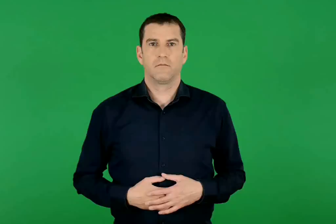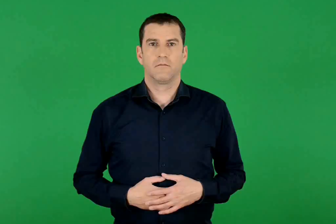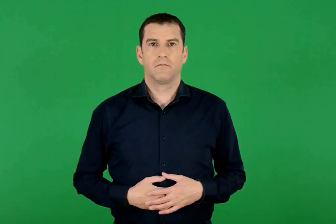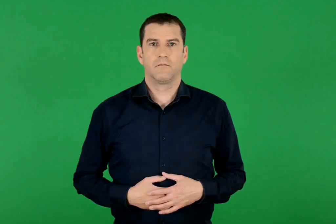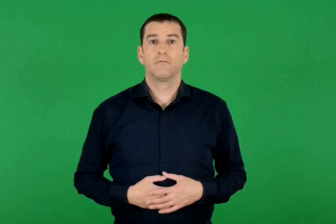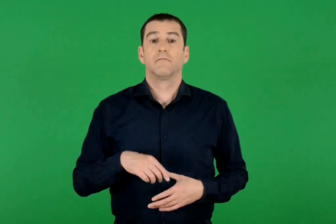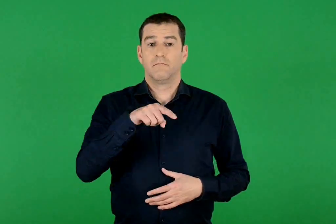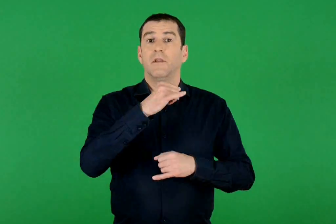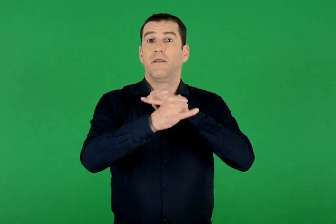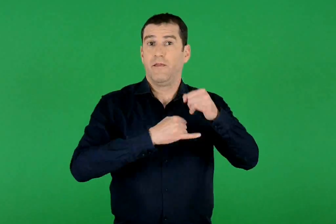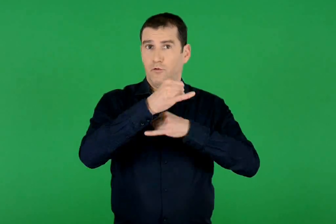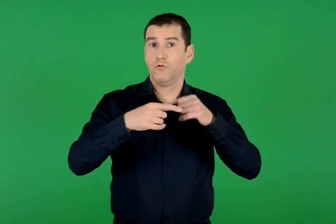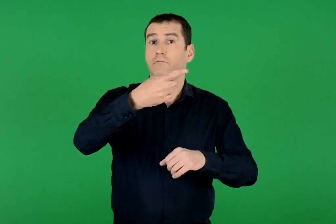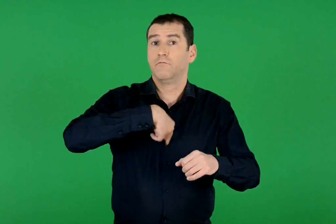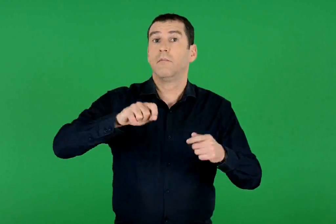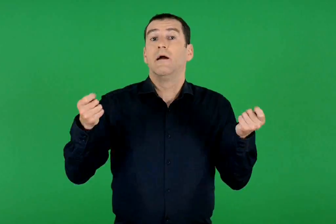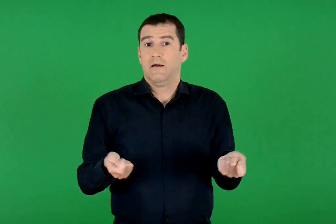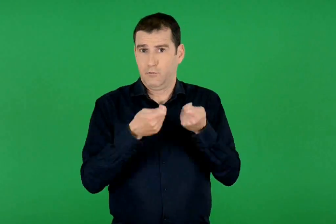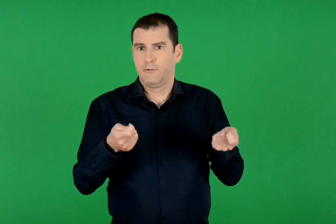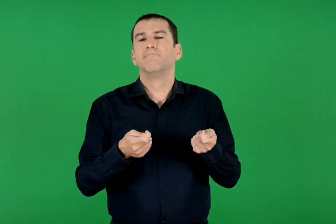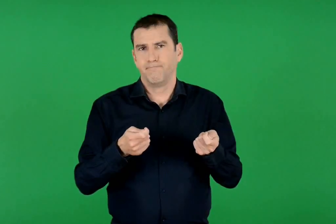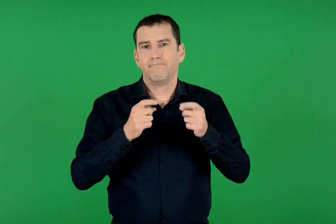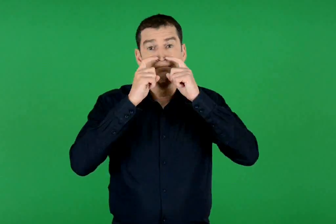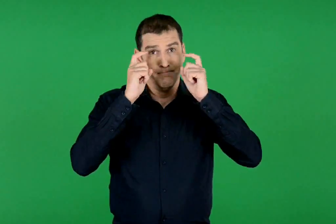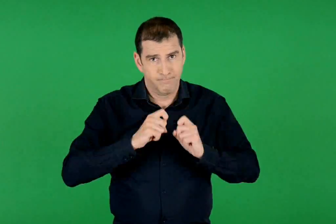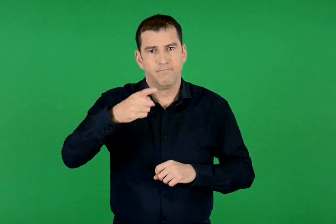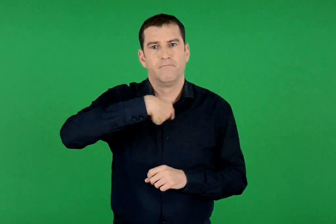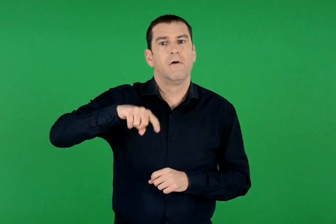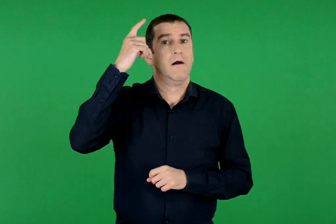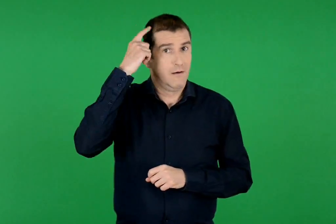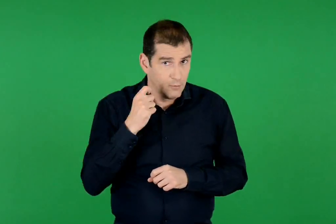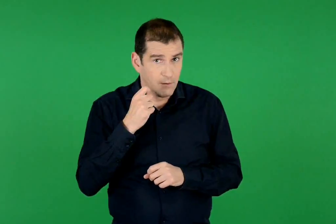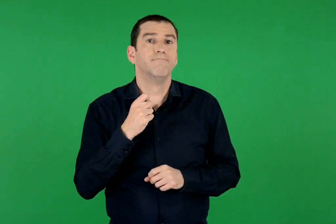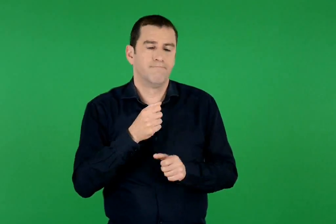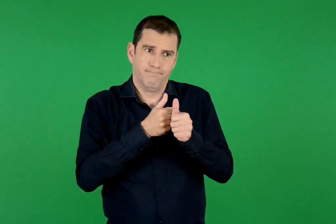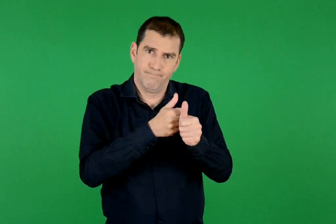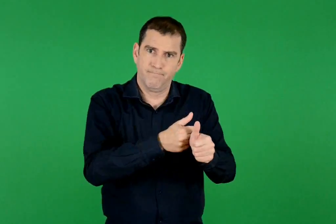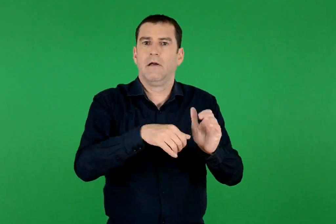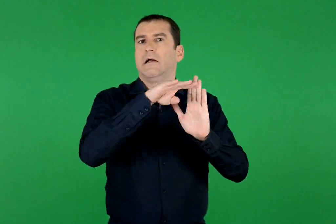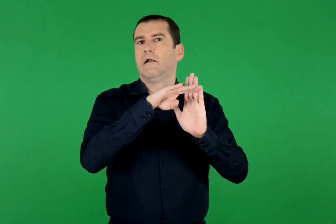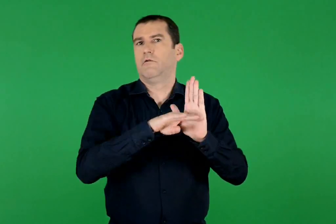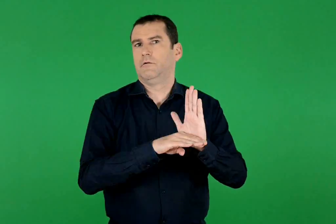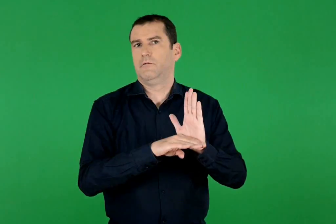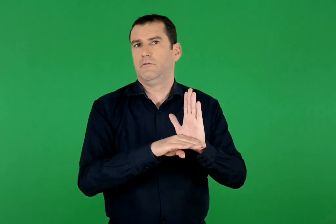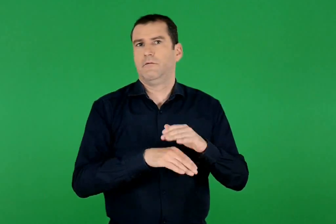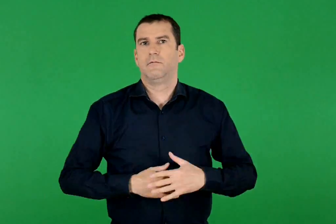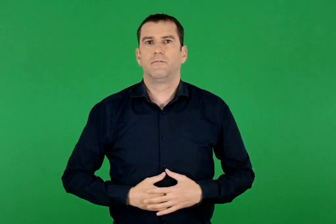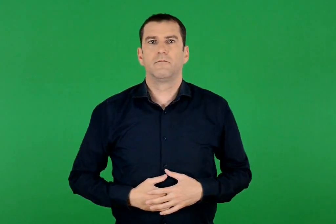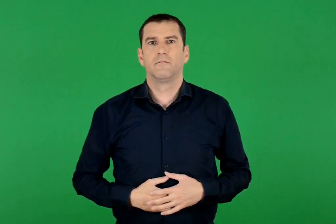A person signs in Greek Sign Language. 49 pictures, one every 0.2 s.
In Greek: όταν χρησιμοποιούμε το διαδίκτυο , είναι αναγκαίο να γνωρίζουμε και να τηρούμε κάποιους κανόνες
